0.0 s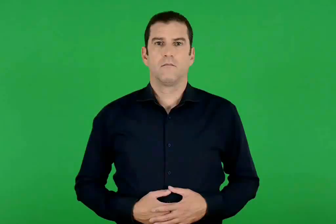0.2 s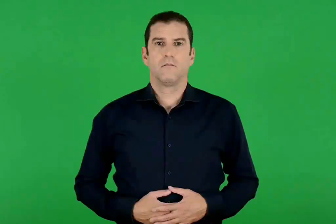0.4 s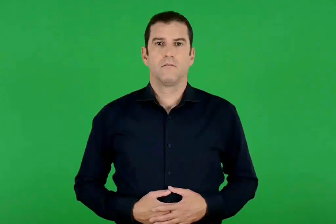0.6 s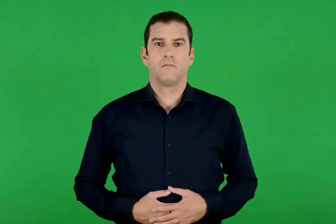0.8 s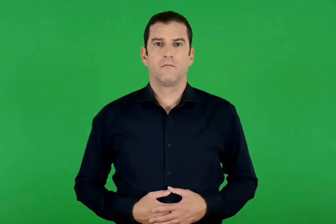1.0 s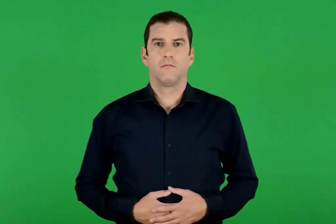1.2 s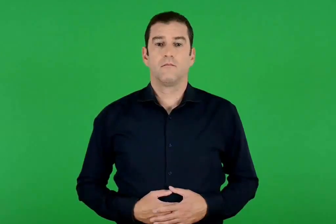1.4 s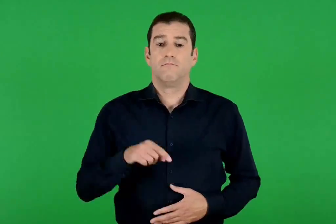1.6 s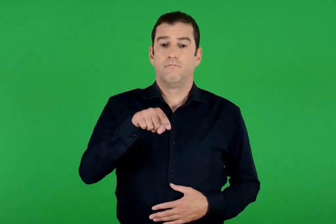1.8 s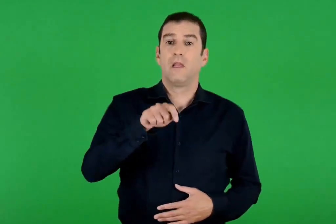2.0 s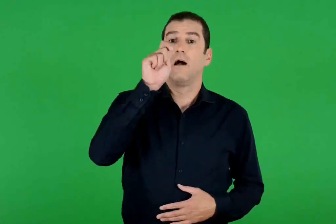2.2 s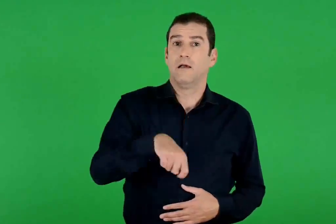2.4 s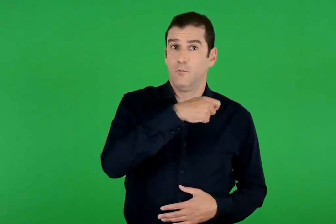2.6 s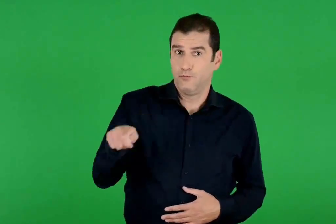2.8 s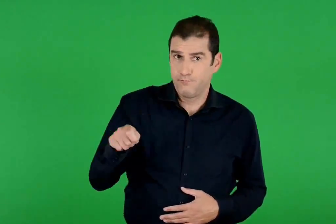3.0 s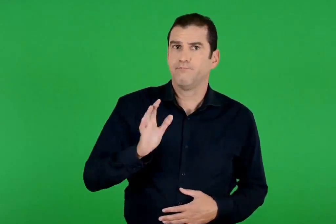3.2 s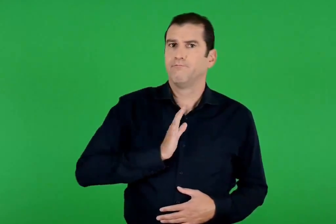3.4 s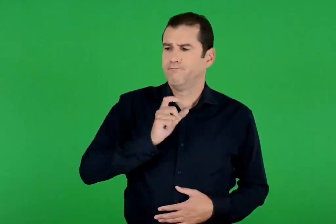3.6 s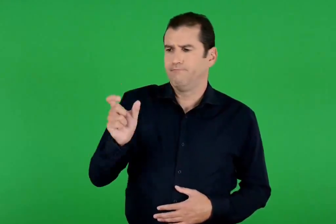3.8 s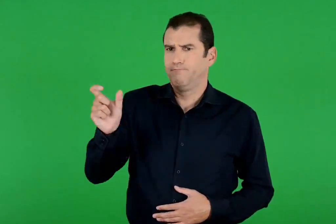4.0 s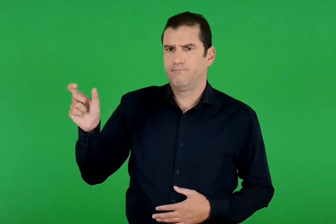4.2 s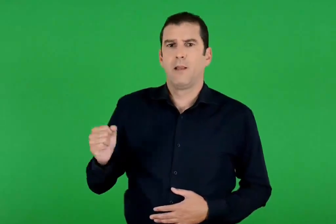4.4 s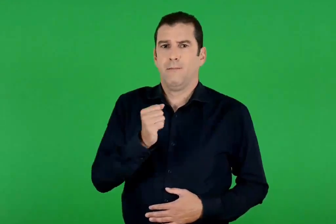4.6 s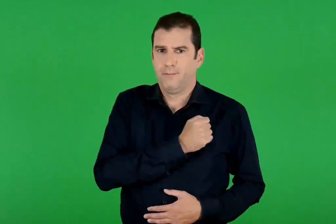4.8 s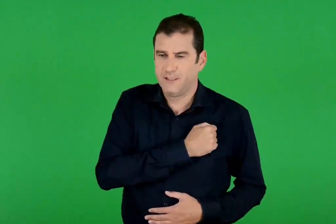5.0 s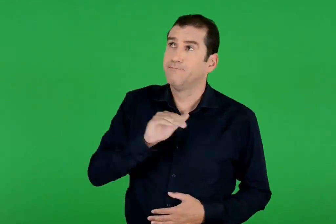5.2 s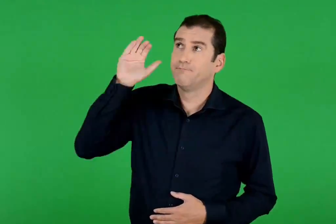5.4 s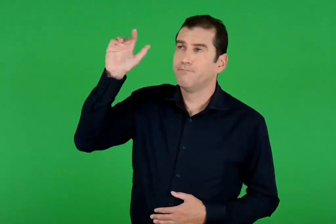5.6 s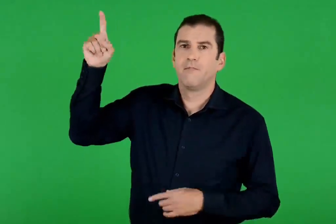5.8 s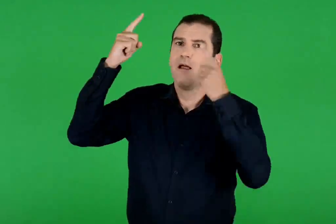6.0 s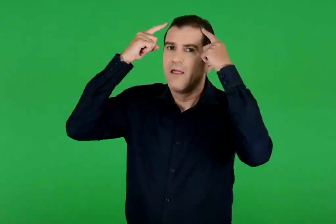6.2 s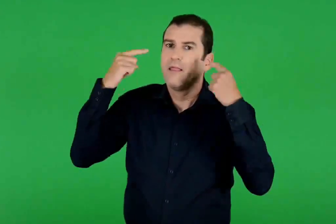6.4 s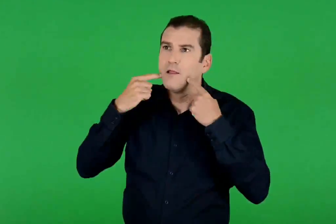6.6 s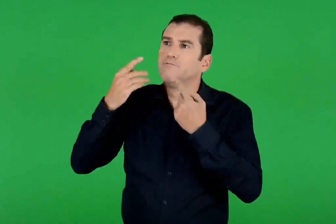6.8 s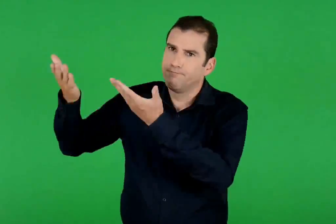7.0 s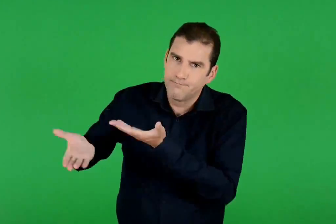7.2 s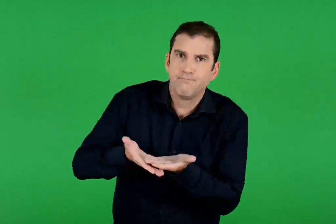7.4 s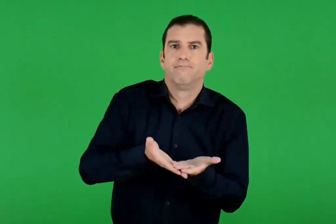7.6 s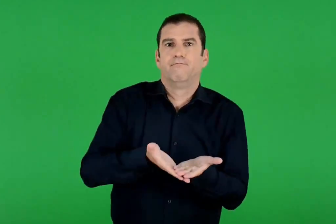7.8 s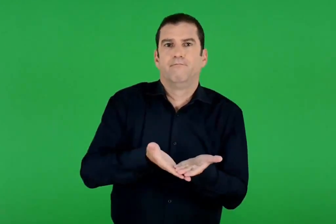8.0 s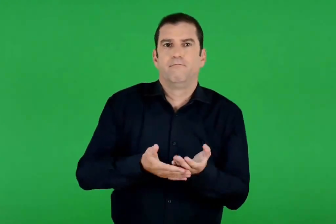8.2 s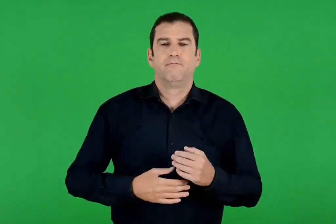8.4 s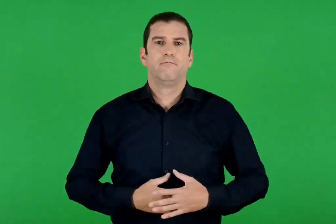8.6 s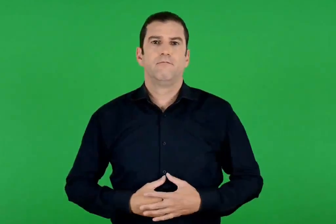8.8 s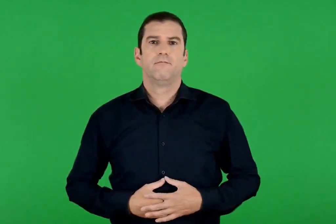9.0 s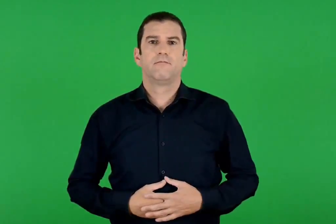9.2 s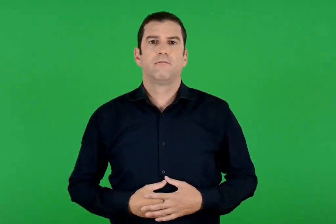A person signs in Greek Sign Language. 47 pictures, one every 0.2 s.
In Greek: με τον αγιασμό , οι πιστοί ζητούν να τους στηρίξει η χάρη του θεού
